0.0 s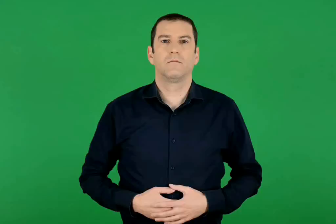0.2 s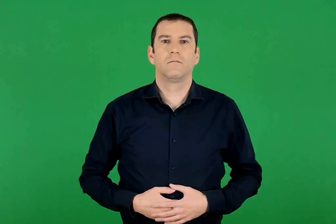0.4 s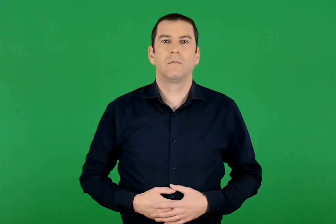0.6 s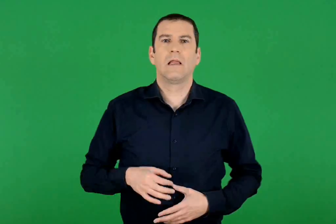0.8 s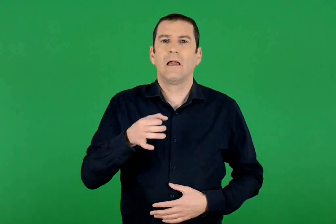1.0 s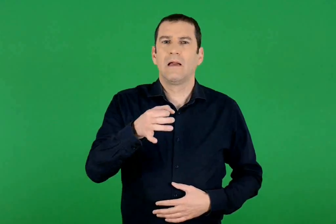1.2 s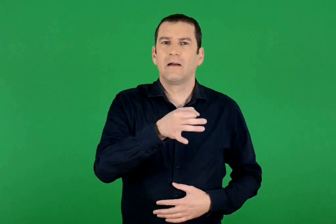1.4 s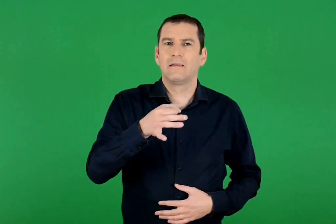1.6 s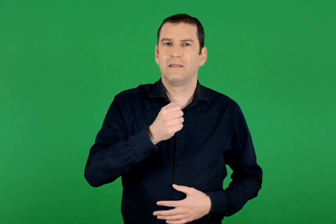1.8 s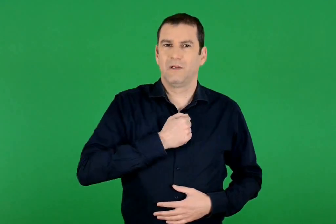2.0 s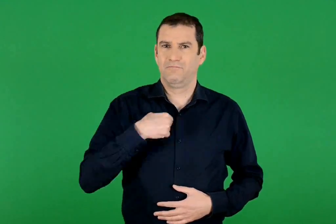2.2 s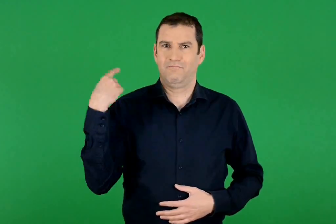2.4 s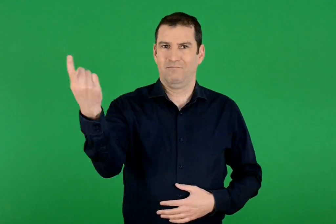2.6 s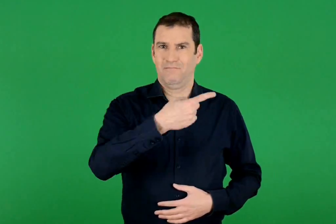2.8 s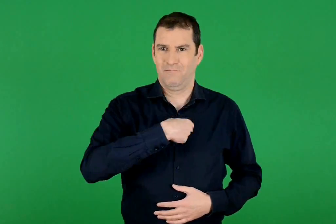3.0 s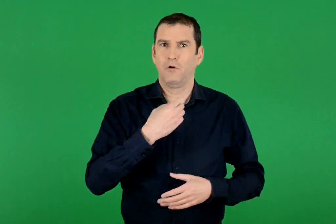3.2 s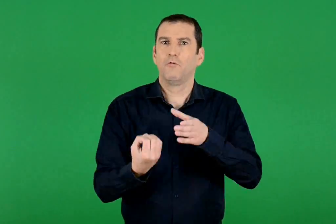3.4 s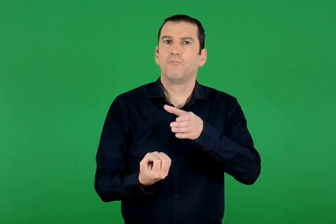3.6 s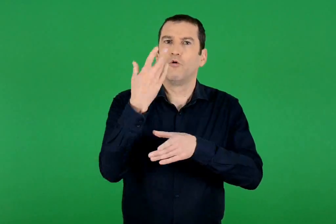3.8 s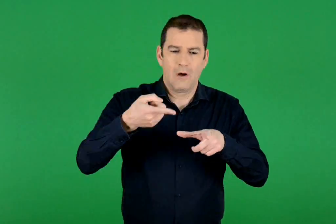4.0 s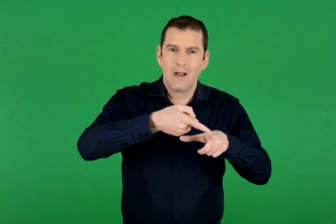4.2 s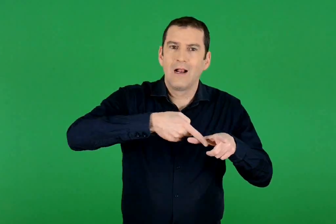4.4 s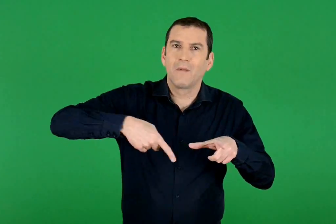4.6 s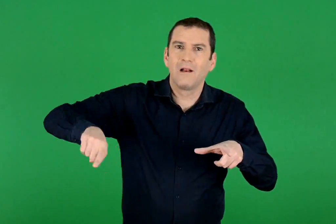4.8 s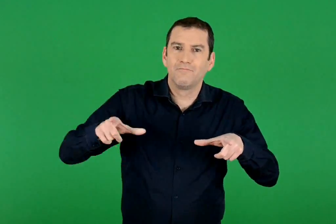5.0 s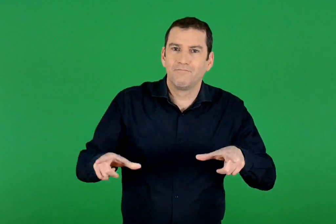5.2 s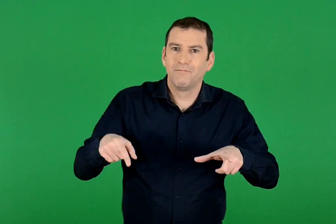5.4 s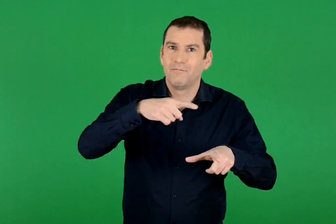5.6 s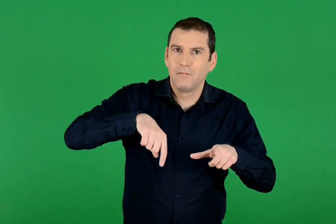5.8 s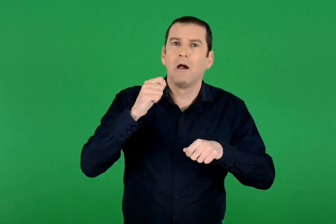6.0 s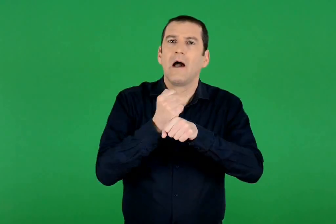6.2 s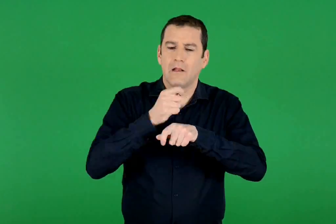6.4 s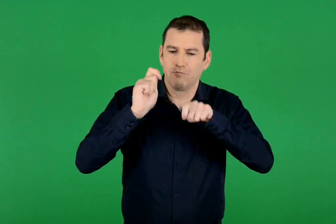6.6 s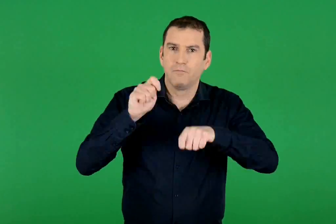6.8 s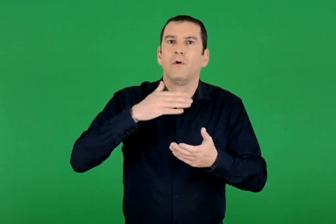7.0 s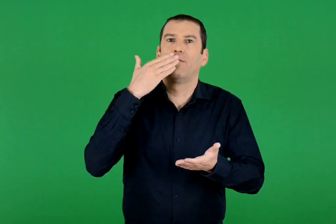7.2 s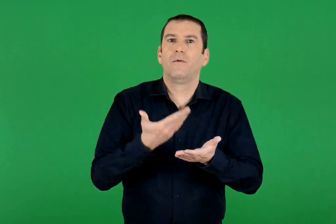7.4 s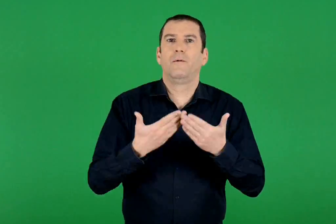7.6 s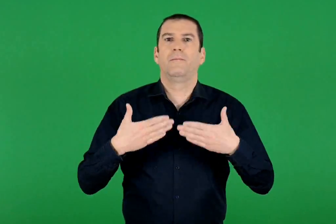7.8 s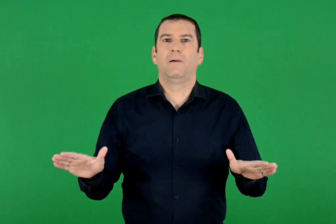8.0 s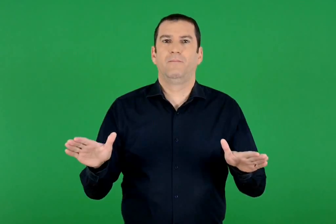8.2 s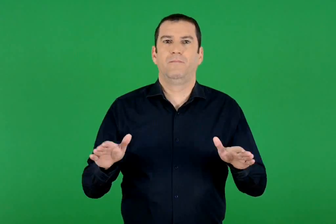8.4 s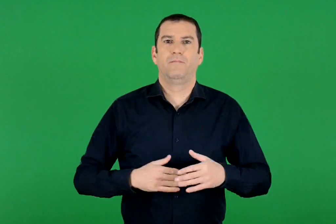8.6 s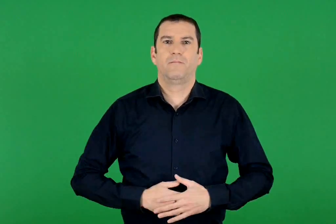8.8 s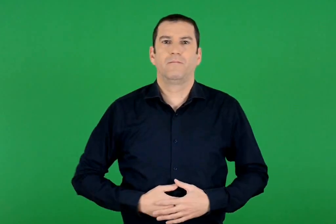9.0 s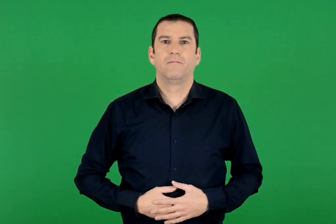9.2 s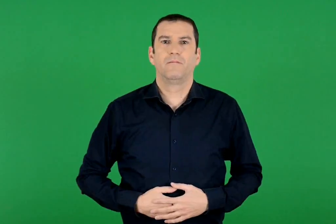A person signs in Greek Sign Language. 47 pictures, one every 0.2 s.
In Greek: ολοκληρώθηκαν τα έργα για το νέο λιμάνι του νησιού μας
